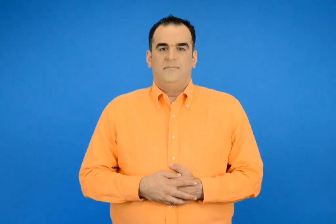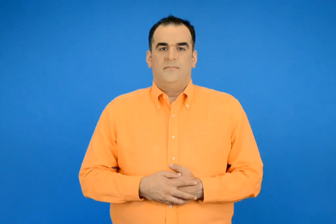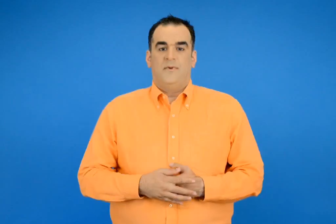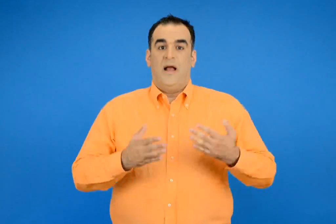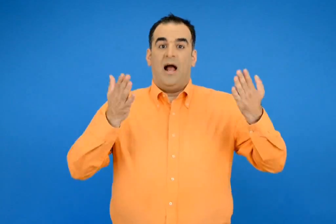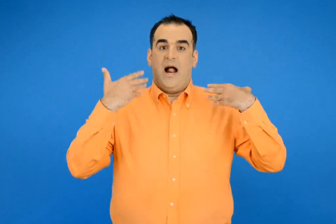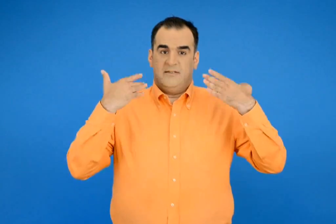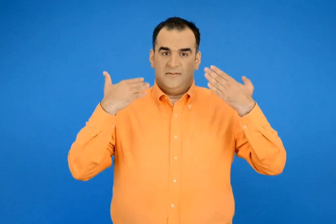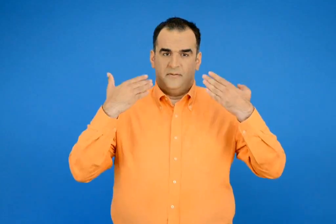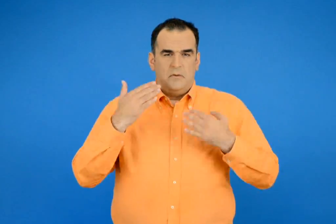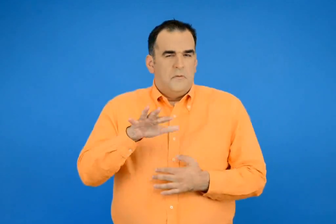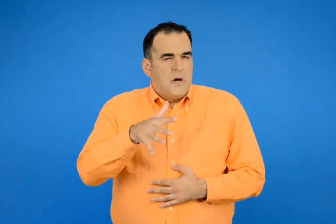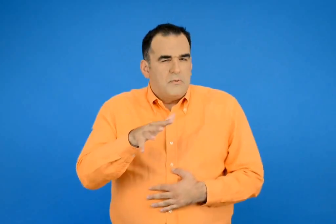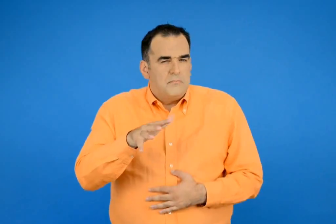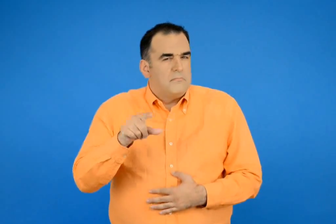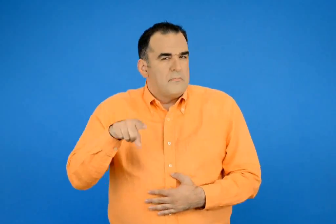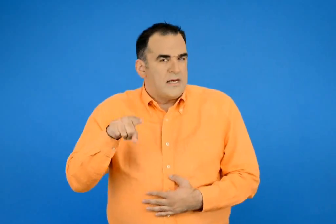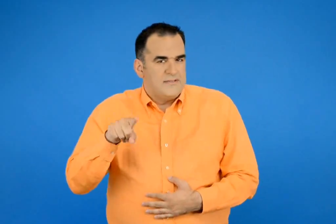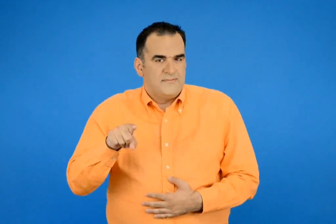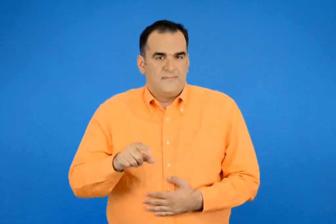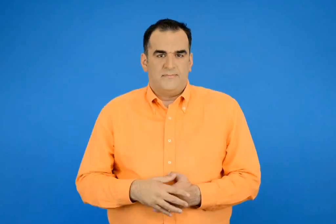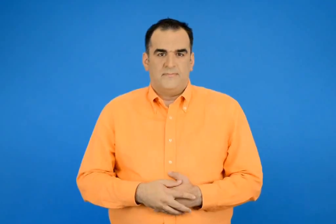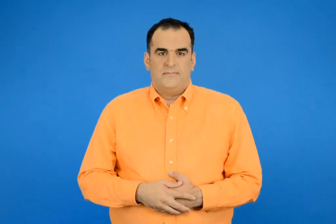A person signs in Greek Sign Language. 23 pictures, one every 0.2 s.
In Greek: άνοιξη περίπου ημέρες
